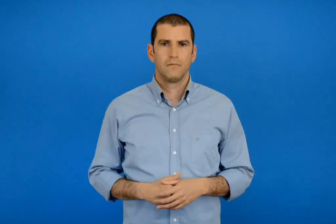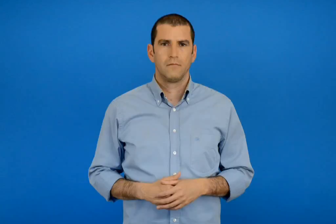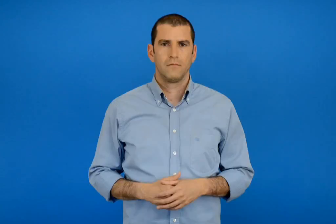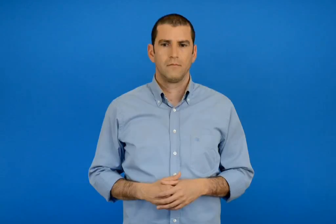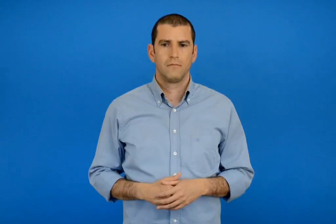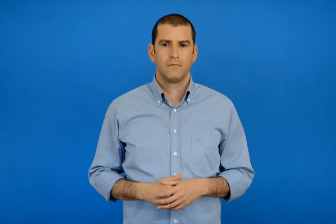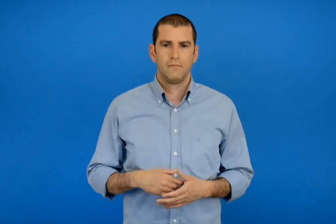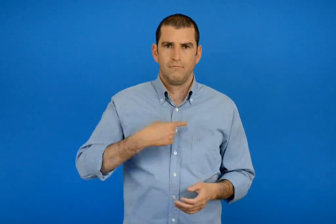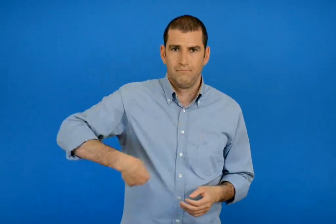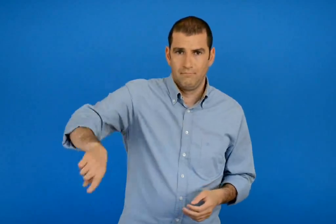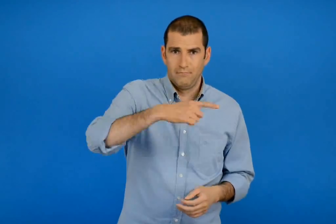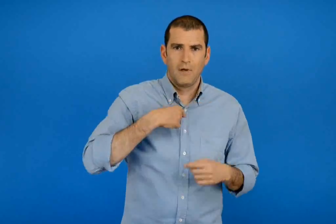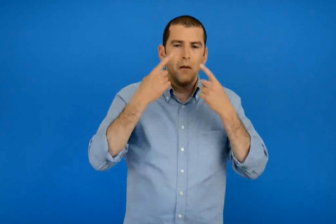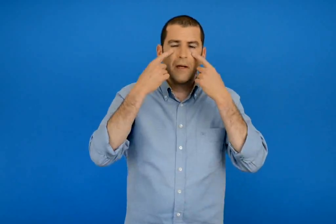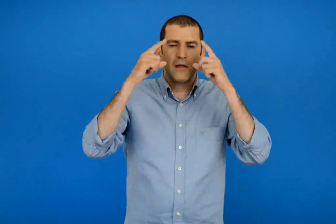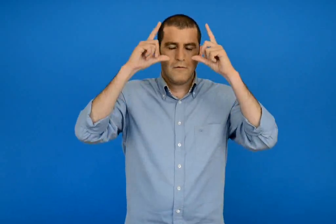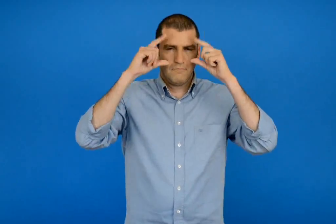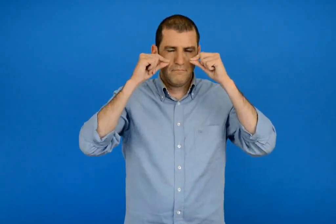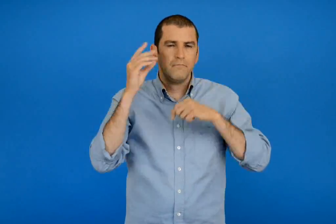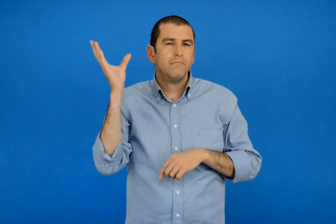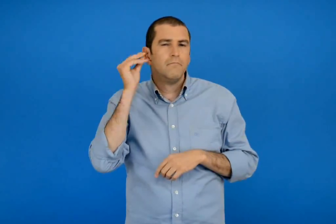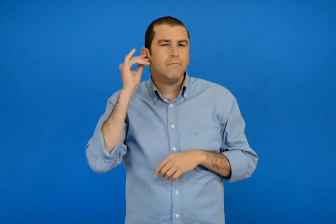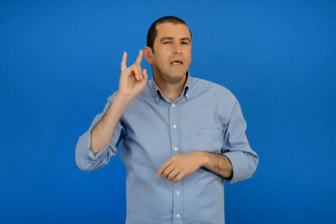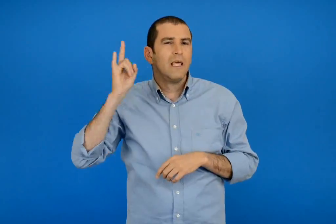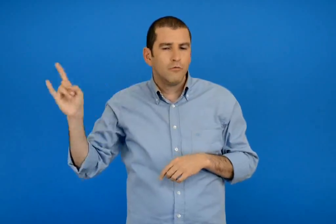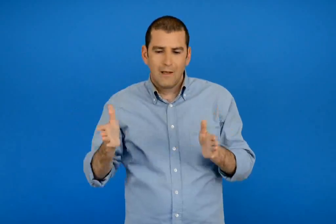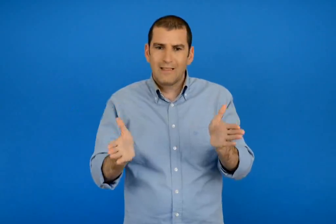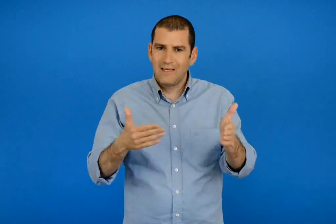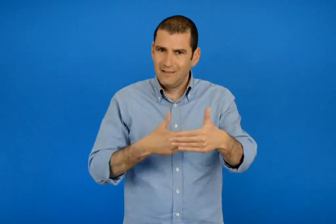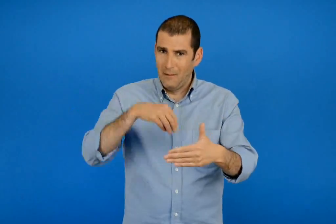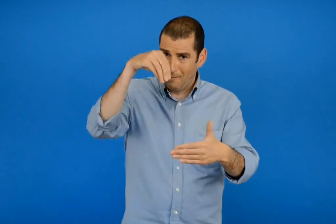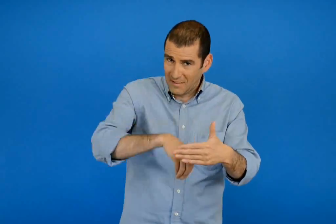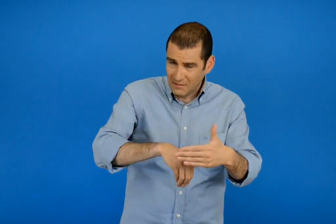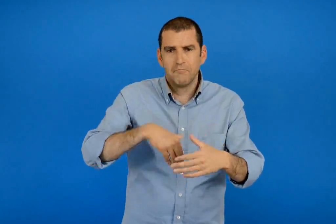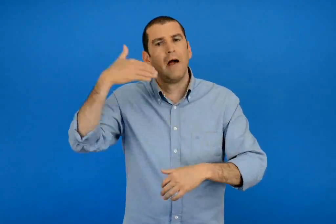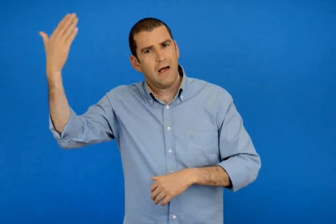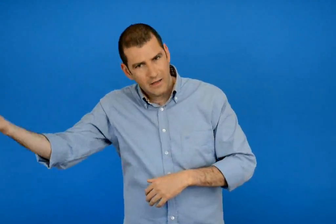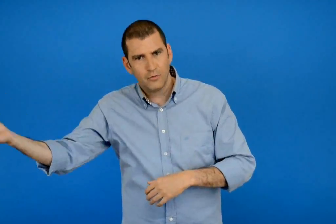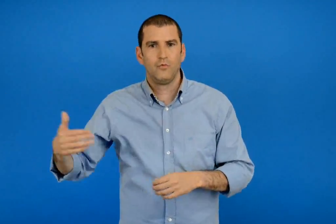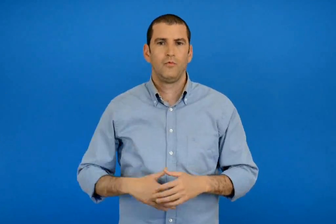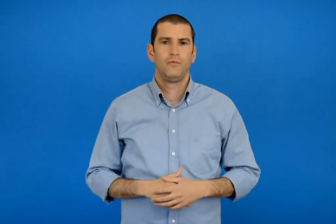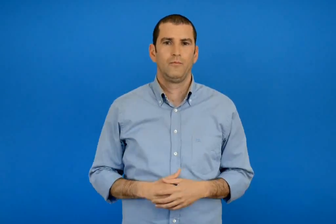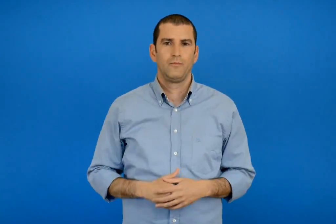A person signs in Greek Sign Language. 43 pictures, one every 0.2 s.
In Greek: κλείνουμε τα ματιά και ακούμε ήχους μέσα και έξω από την τάξη μας
